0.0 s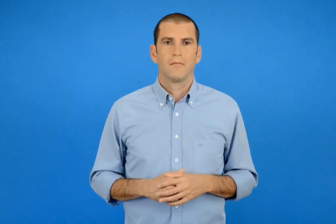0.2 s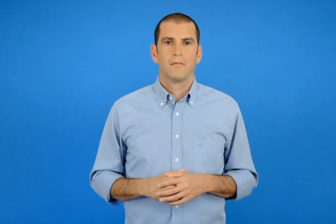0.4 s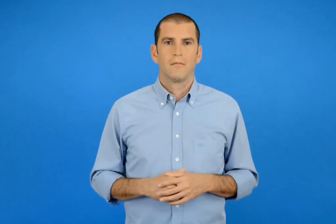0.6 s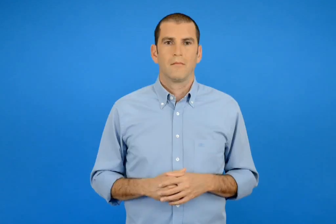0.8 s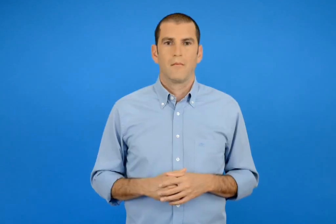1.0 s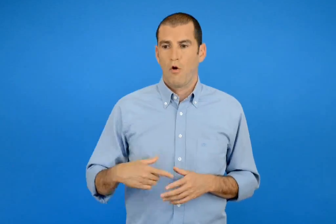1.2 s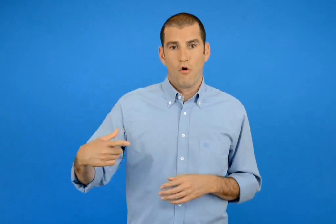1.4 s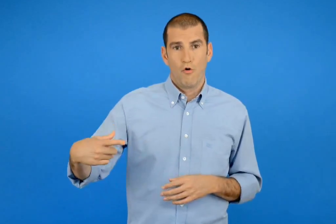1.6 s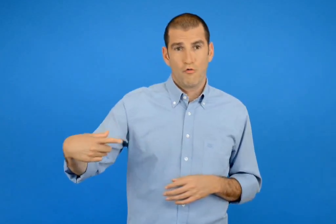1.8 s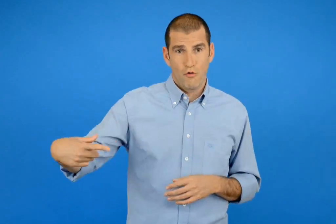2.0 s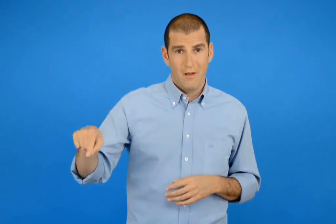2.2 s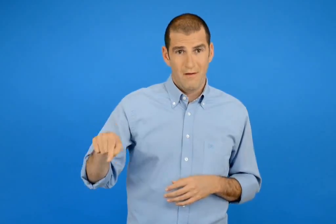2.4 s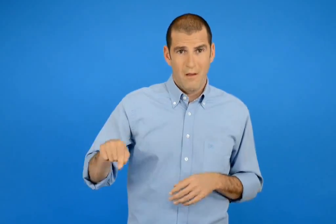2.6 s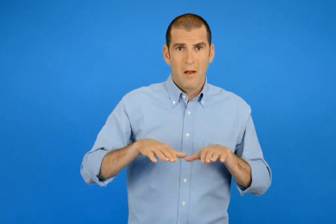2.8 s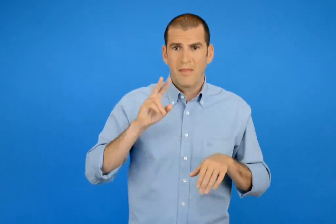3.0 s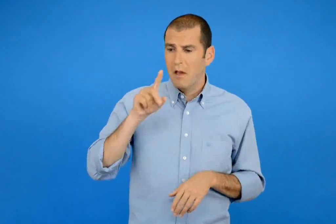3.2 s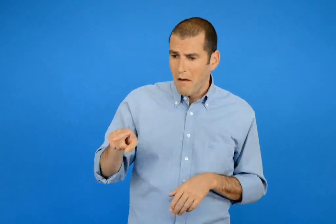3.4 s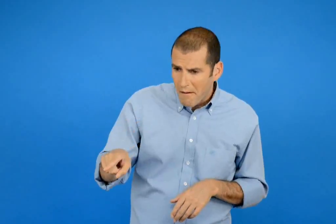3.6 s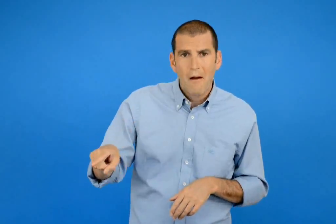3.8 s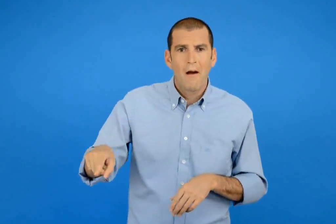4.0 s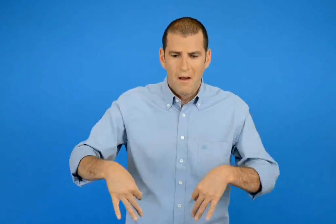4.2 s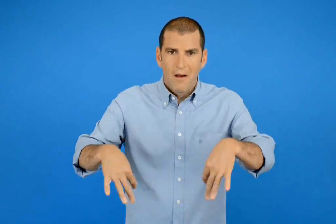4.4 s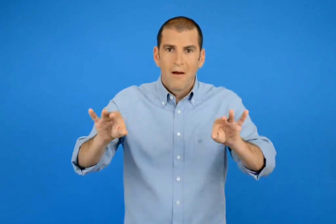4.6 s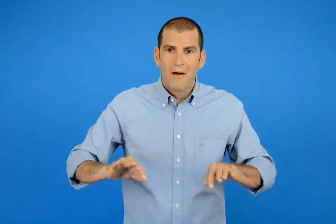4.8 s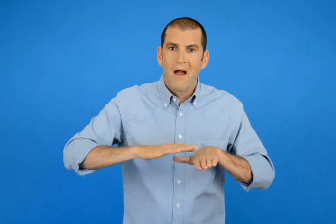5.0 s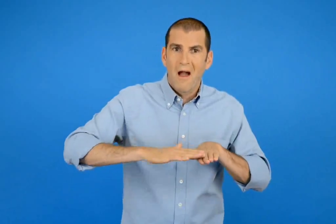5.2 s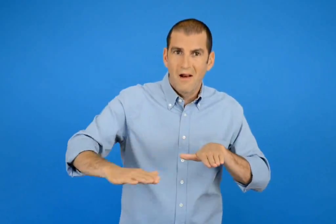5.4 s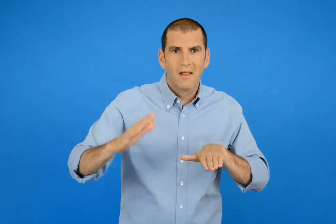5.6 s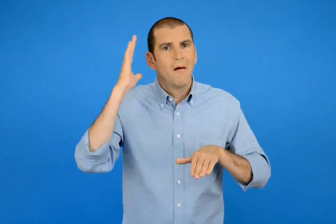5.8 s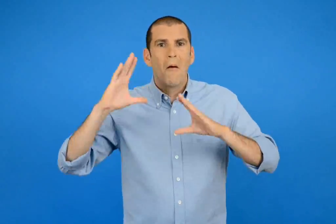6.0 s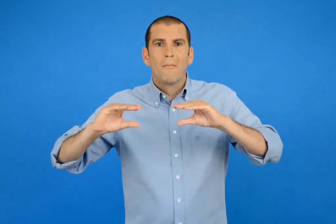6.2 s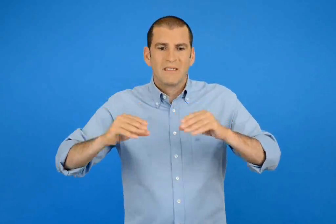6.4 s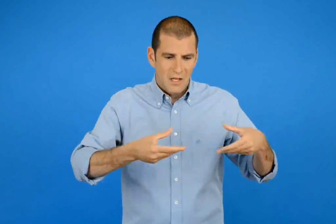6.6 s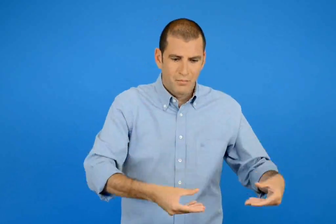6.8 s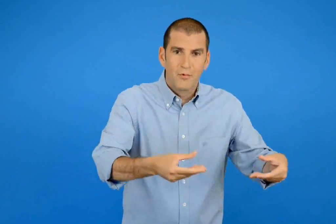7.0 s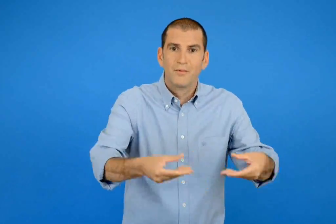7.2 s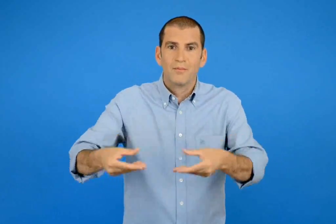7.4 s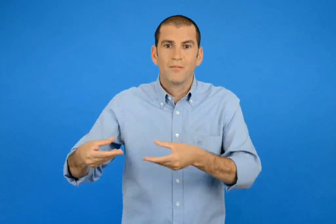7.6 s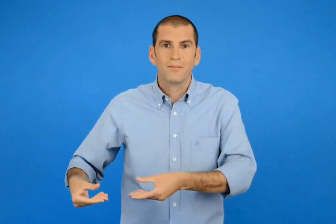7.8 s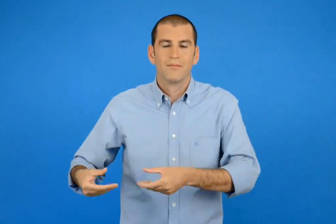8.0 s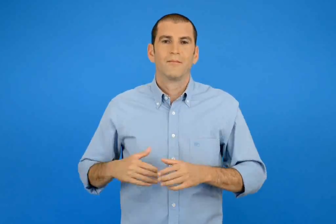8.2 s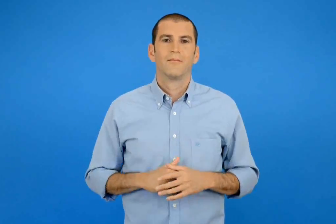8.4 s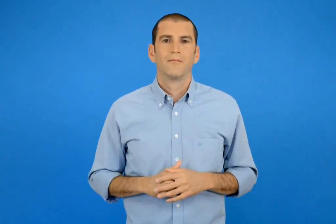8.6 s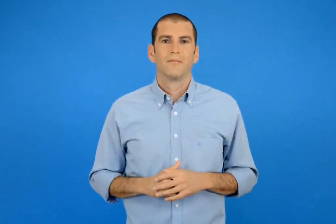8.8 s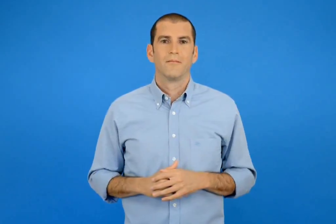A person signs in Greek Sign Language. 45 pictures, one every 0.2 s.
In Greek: σε μια γωνιά τα παιδιά είδαν ένα χαλί με πολλά μαξιλάρια
